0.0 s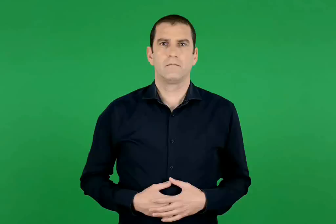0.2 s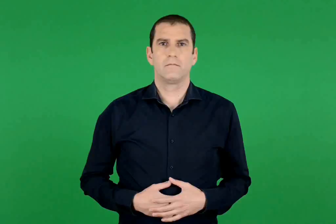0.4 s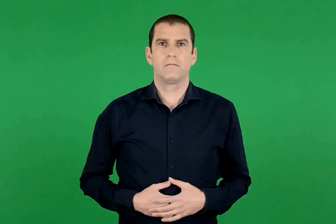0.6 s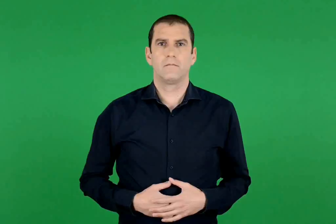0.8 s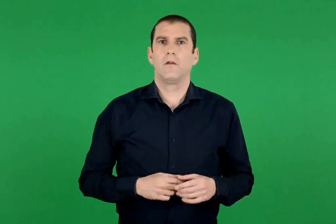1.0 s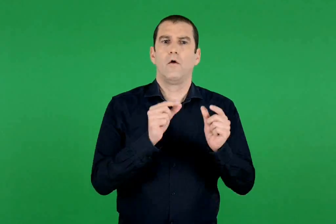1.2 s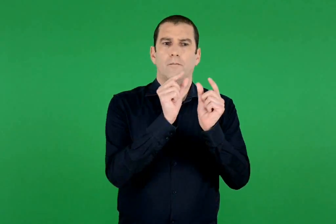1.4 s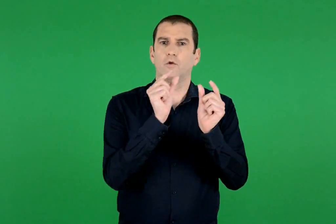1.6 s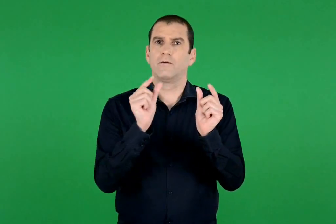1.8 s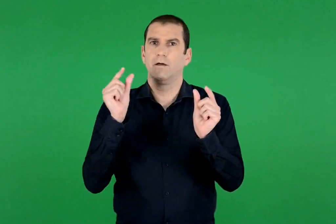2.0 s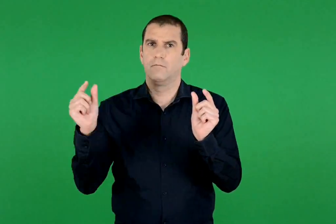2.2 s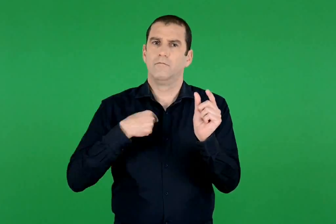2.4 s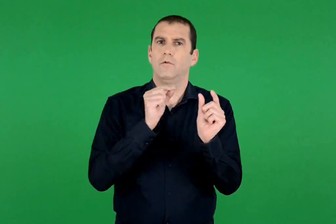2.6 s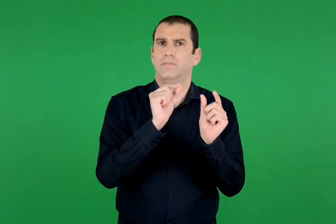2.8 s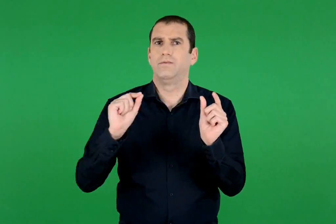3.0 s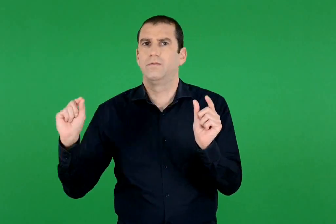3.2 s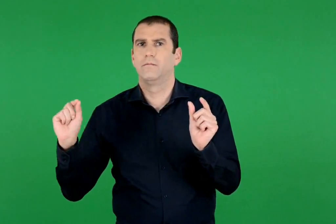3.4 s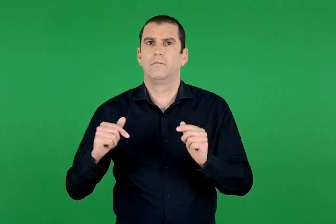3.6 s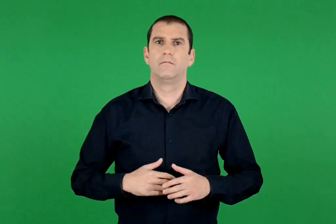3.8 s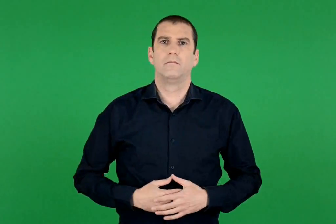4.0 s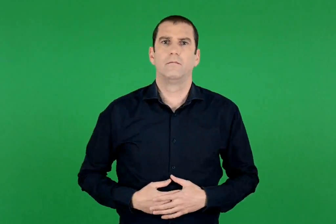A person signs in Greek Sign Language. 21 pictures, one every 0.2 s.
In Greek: συμπληρώνω τα μοτίβα
